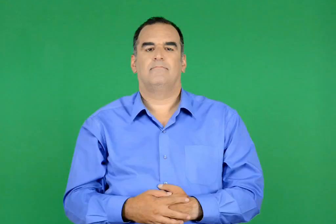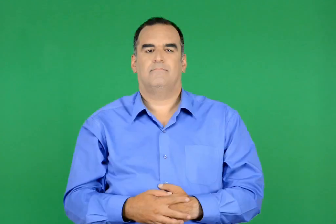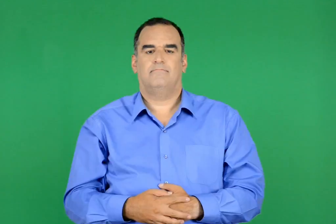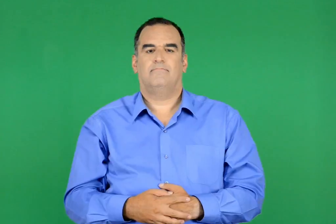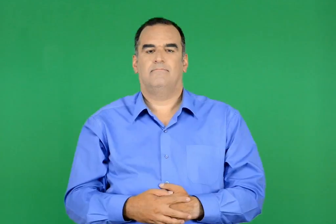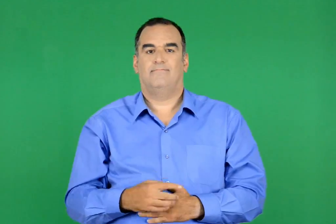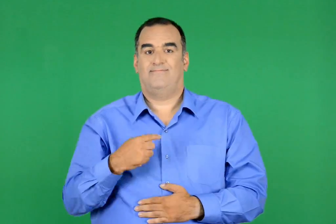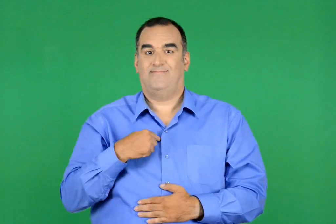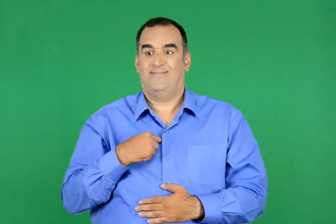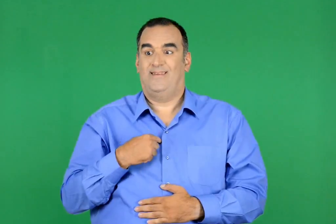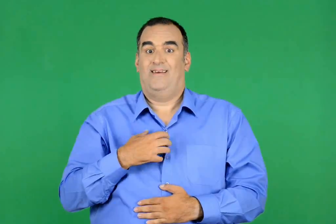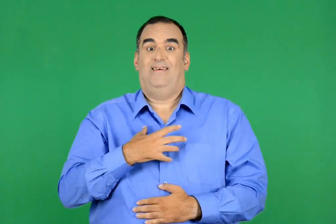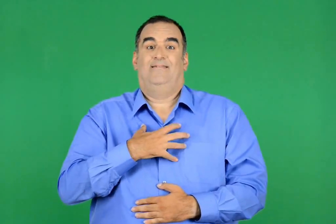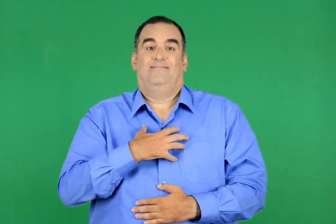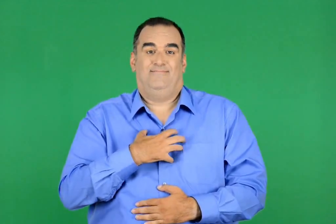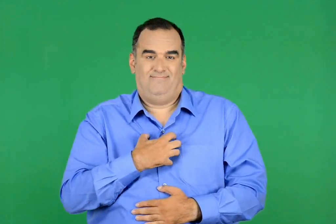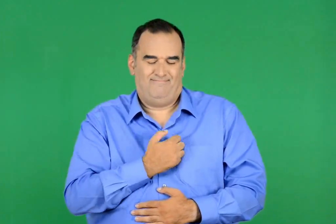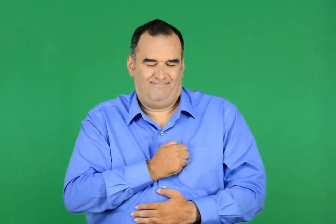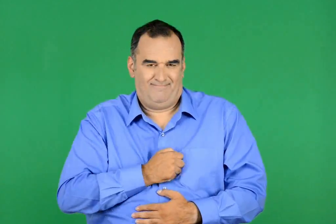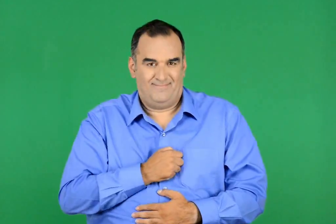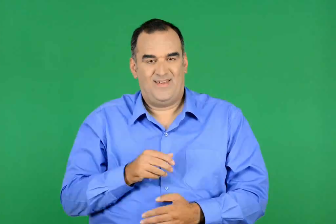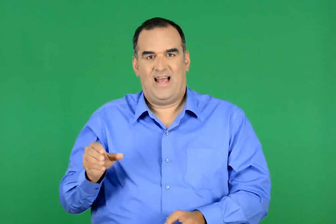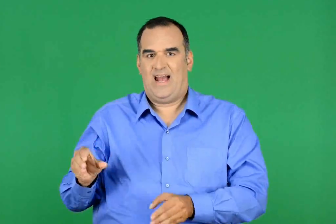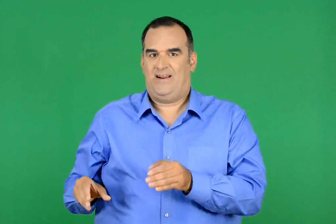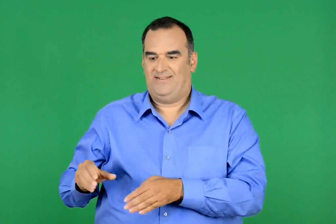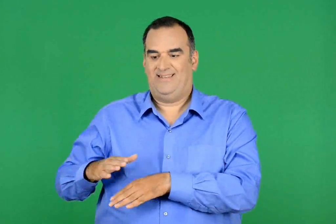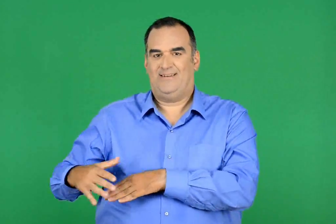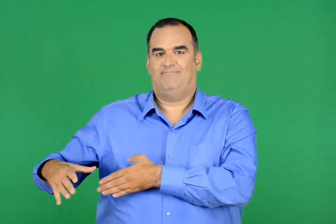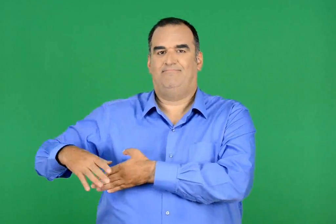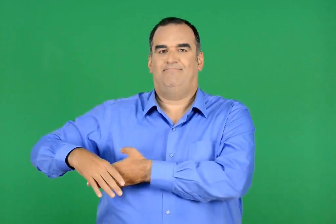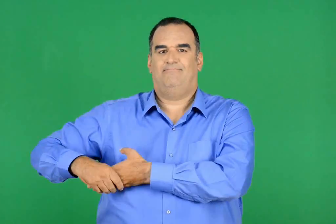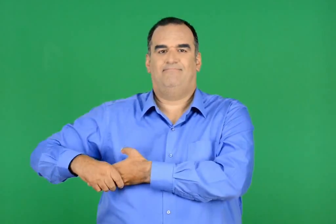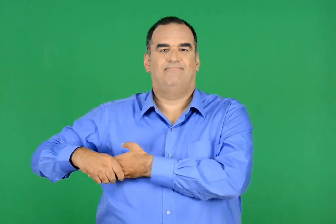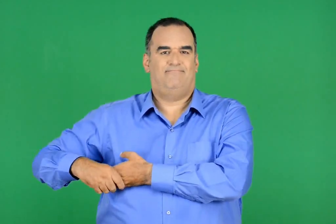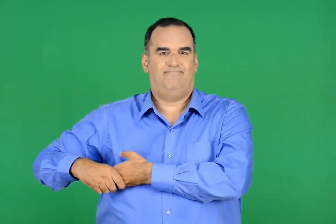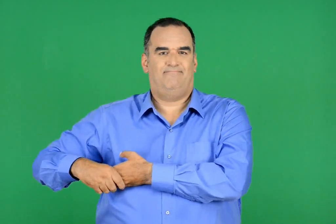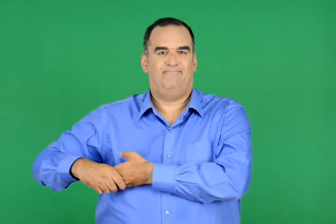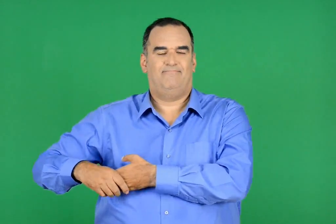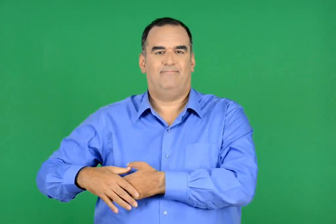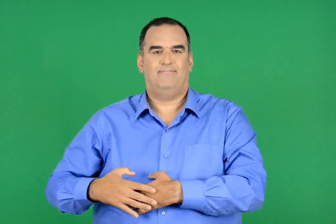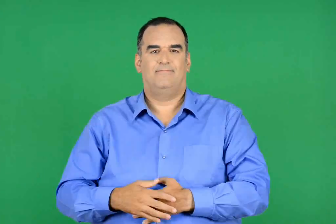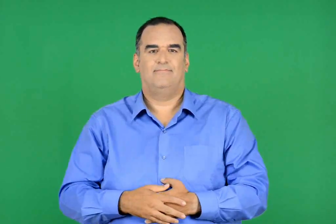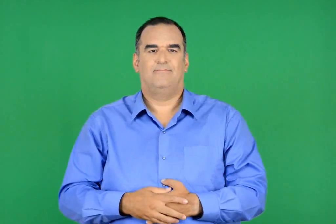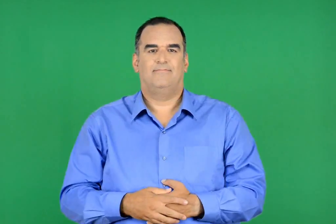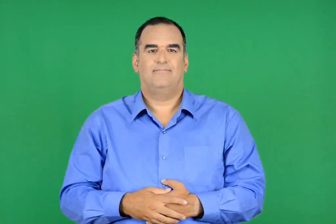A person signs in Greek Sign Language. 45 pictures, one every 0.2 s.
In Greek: αν αρχίσει να µε πιάνει θλίψη , ο άλφι πιάνει µε το χέρι του το χέρι µου
